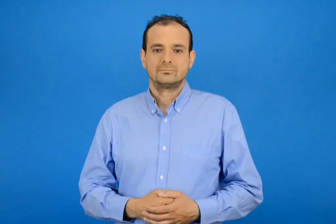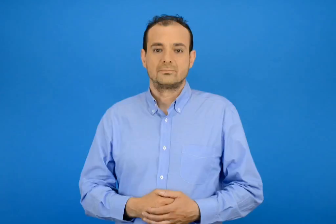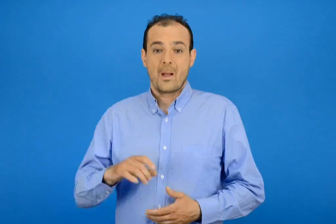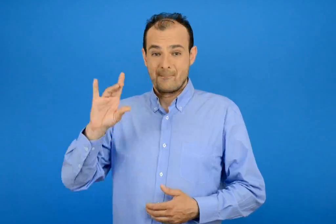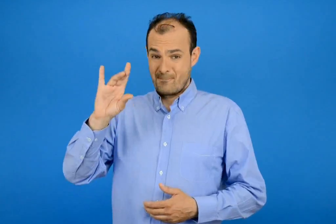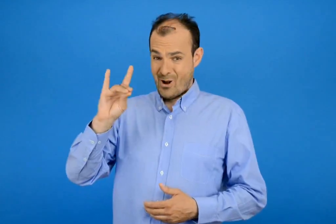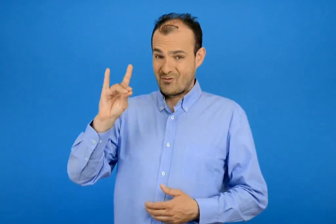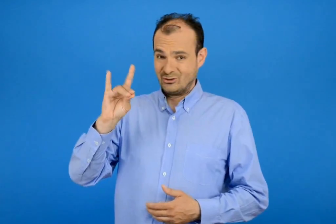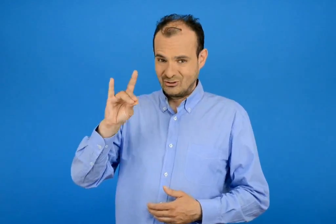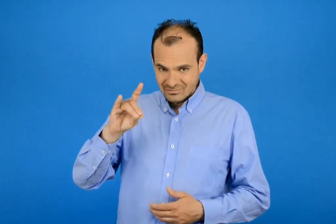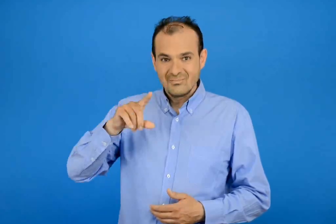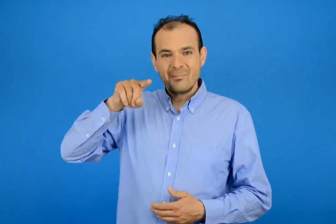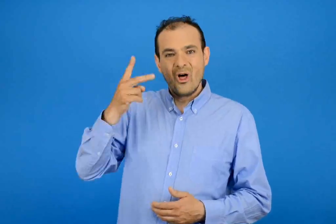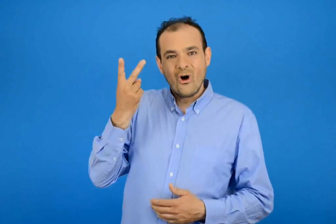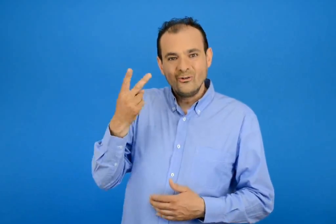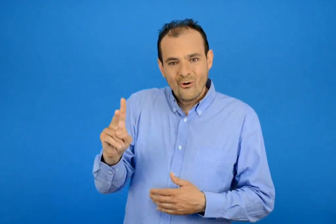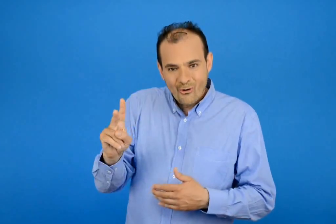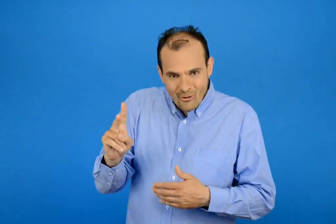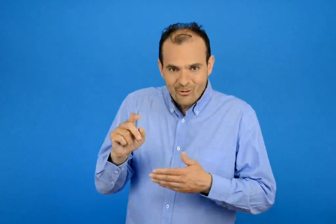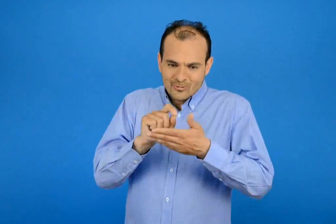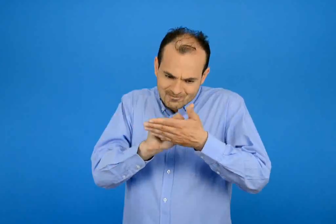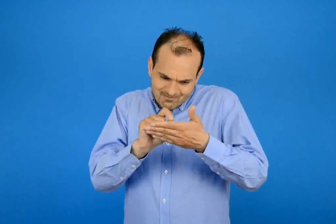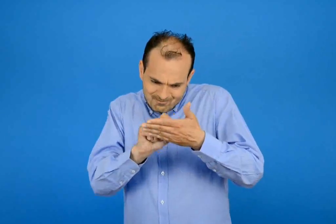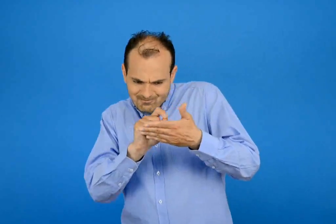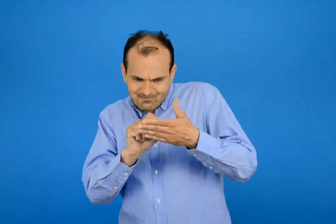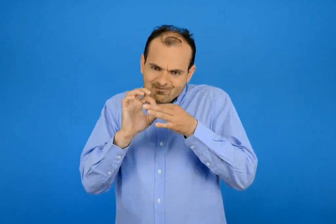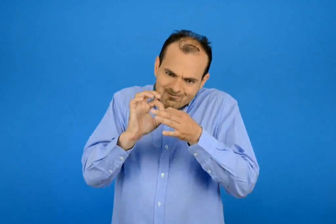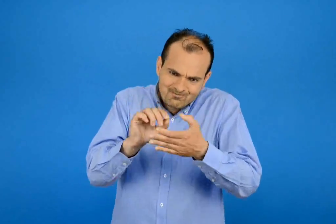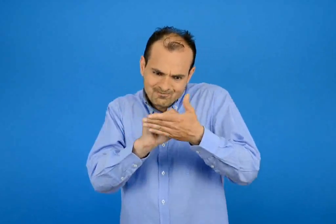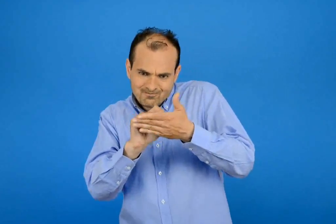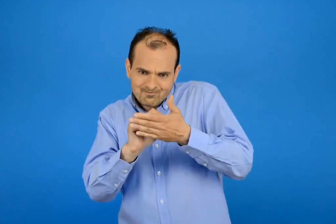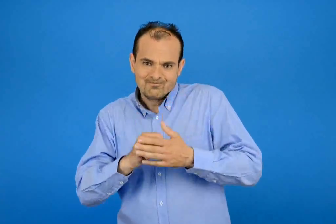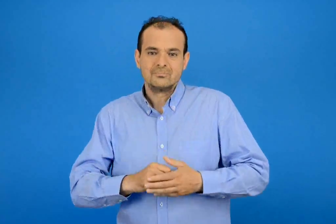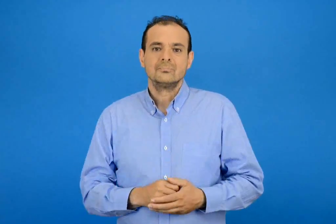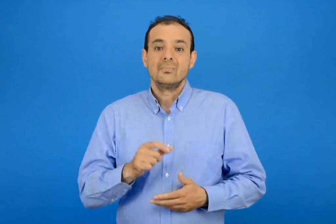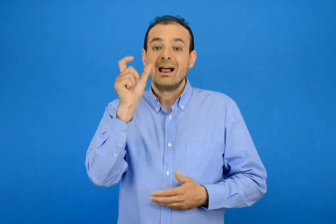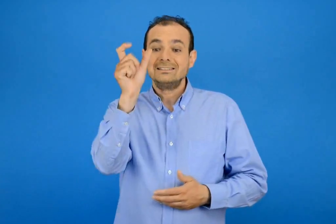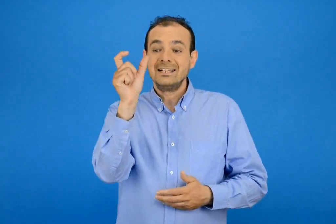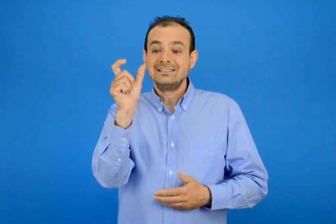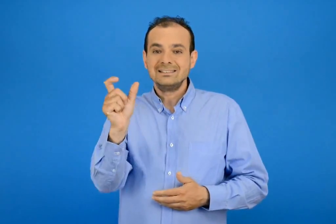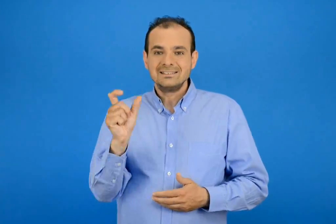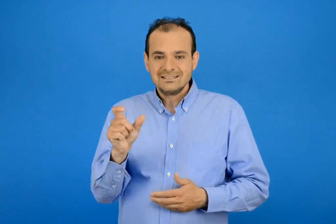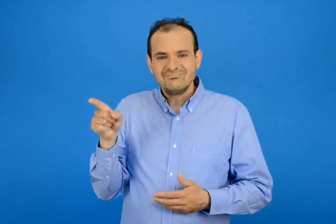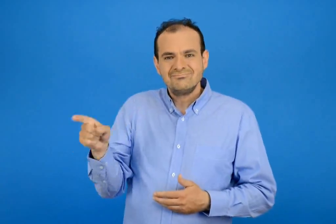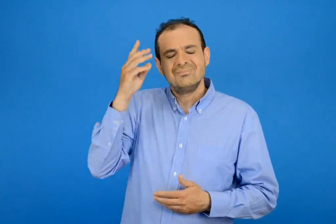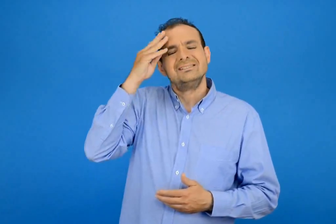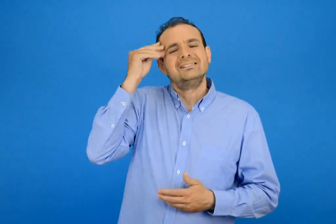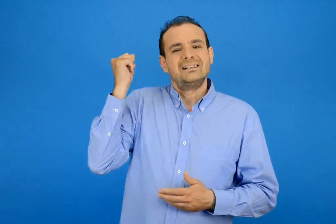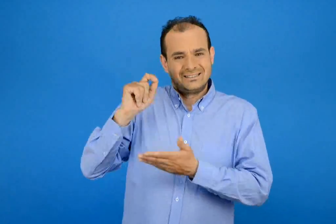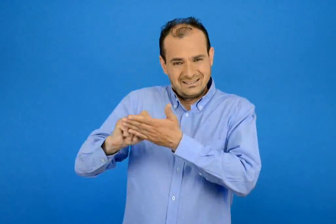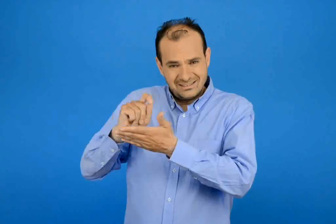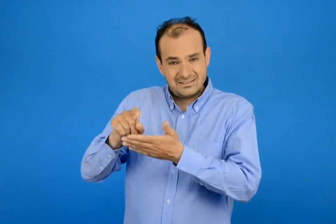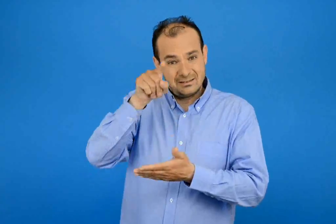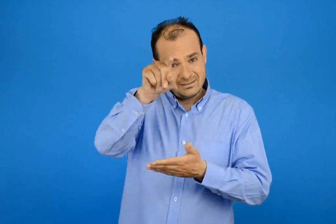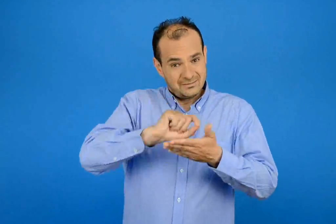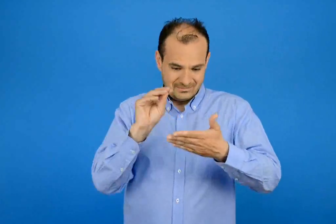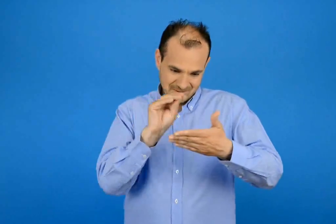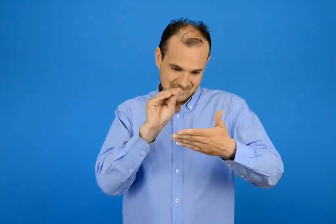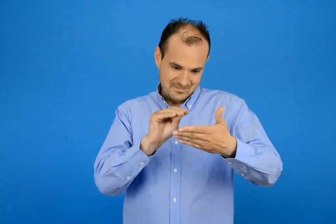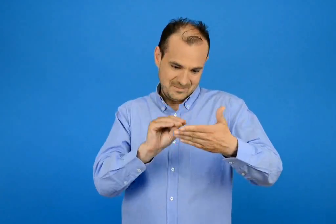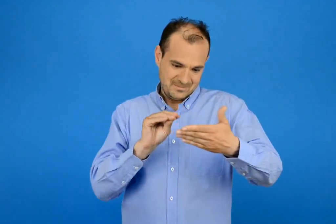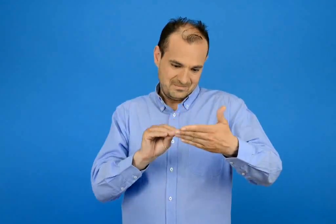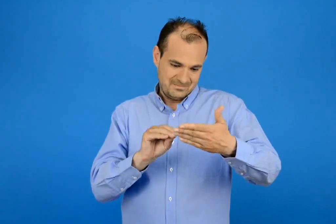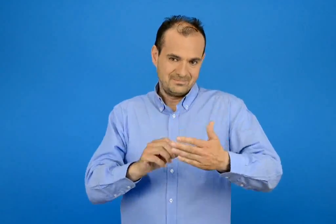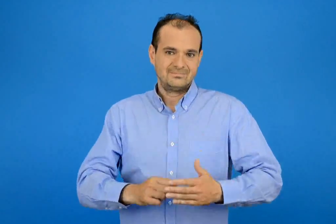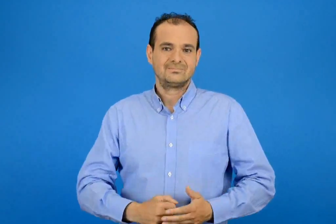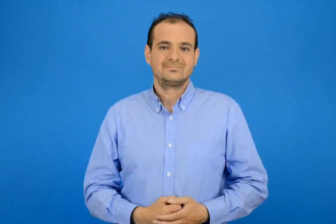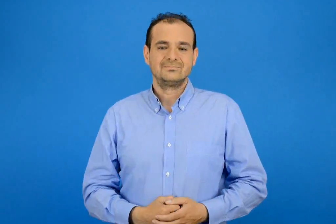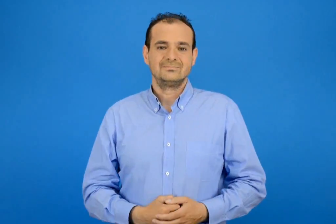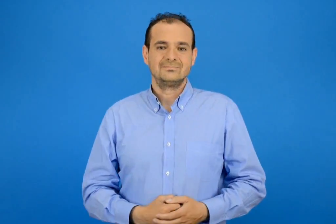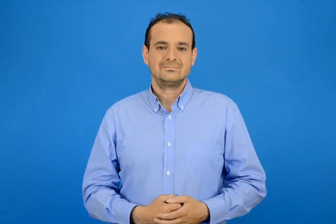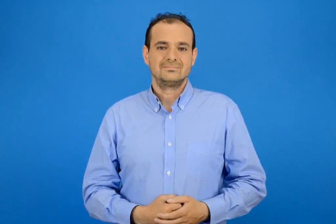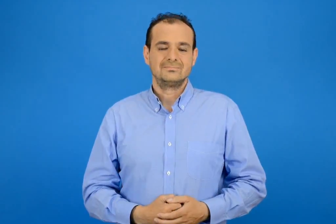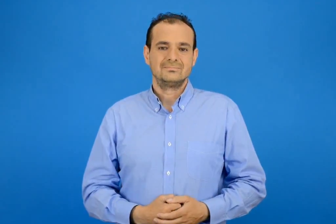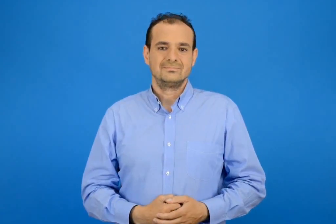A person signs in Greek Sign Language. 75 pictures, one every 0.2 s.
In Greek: ο μολυβιος συνεχίζει το ημερολόγιο του συμπλήρωσε τις λέξεις που ξέχασε να γράψει
